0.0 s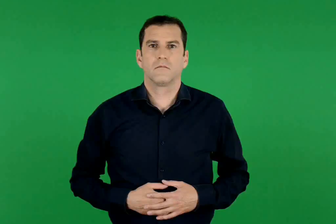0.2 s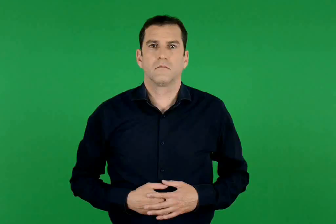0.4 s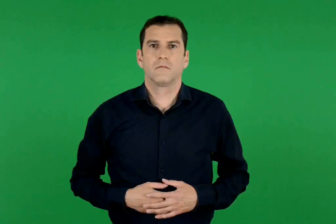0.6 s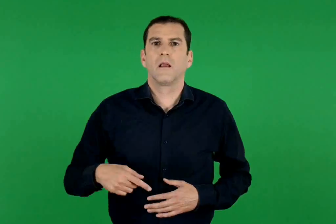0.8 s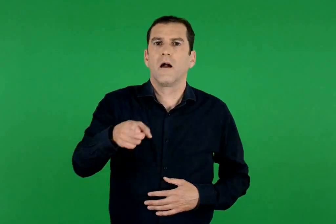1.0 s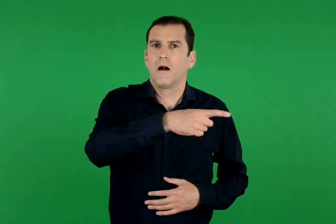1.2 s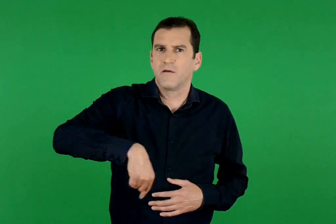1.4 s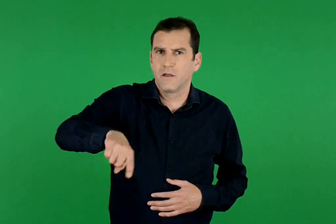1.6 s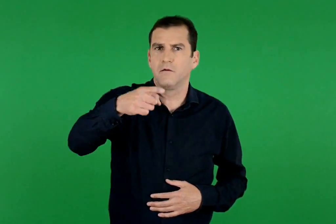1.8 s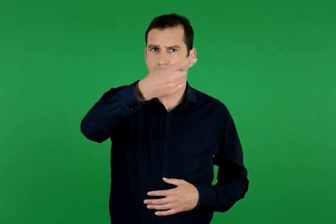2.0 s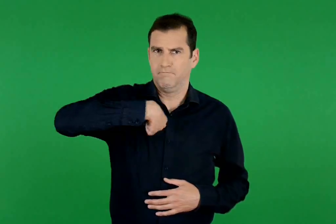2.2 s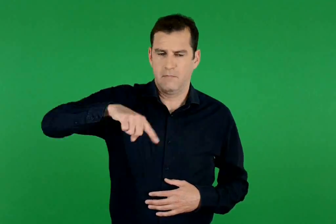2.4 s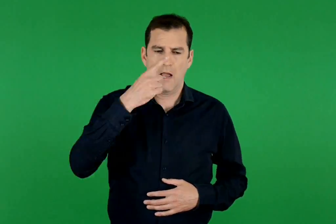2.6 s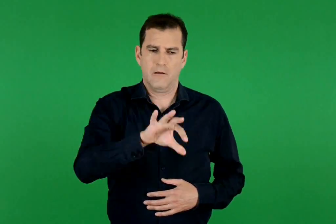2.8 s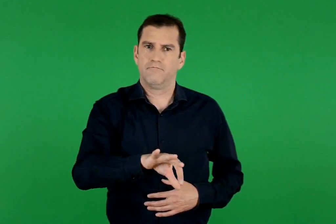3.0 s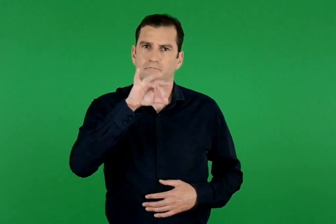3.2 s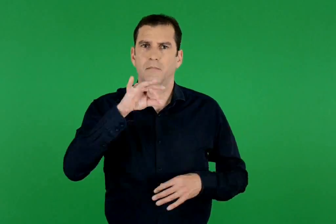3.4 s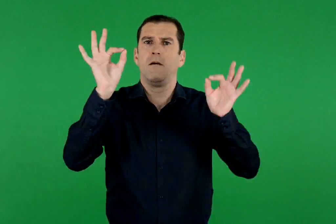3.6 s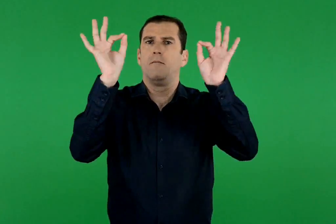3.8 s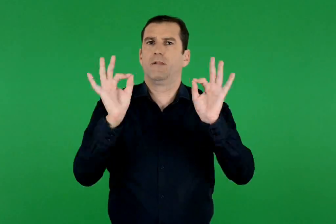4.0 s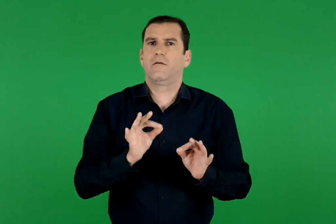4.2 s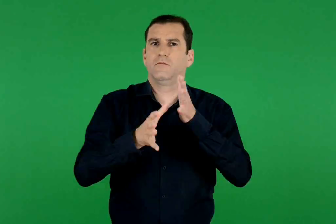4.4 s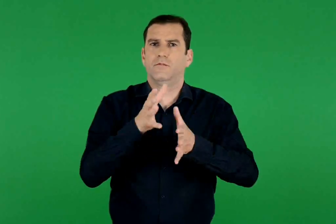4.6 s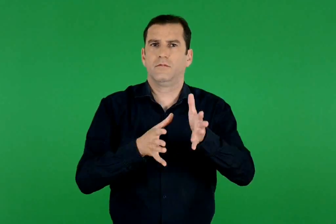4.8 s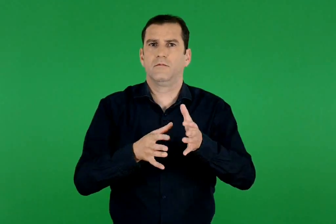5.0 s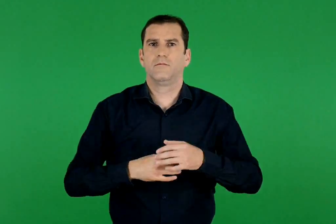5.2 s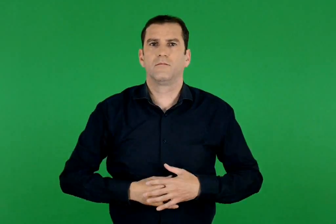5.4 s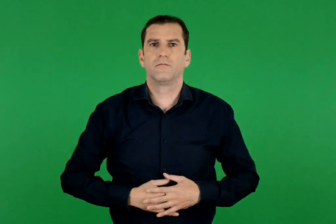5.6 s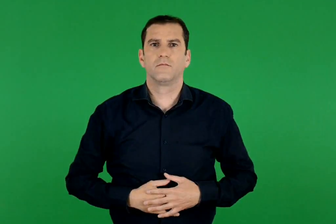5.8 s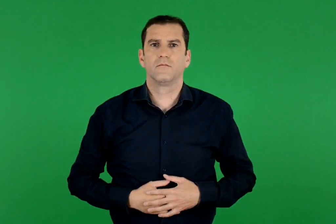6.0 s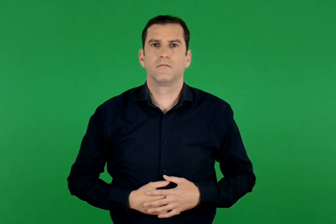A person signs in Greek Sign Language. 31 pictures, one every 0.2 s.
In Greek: περιγράφουμε ένα από αυτά
